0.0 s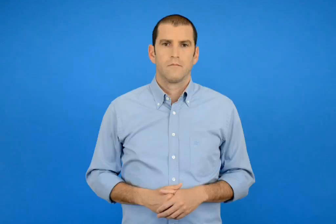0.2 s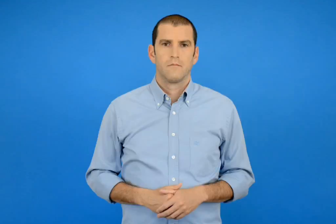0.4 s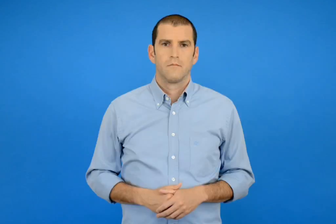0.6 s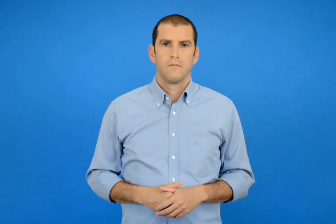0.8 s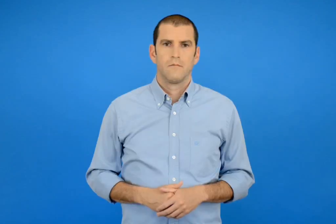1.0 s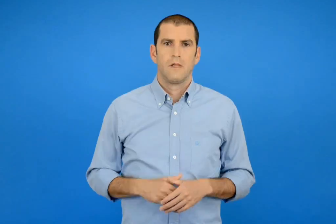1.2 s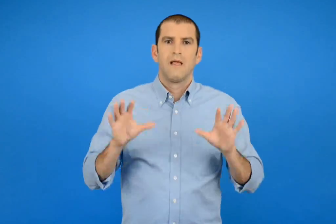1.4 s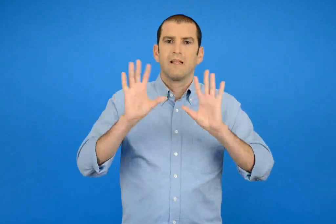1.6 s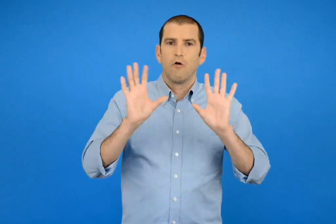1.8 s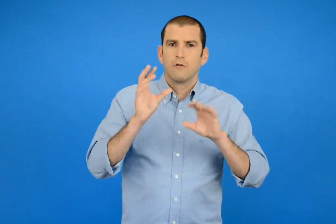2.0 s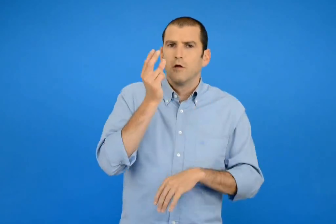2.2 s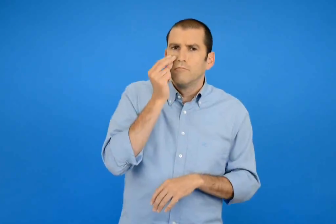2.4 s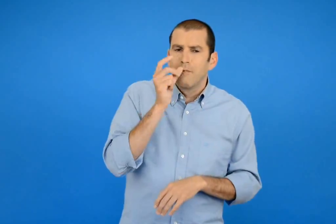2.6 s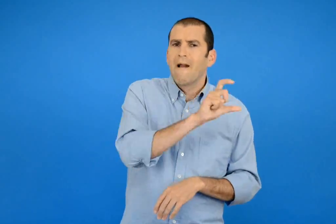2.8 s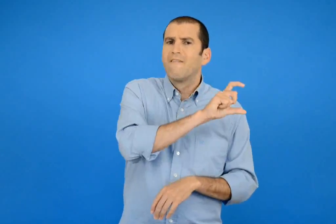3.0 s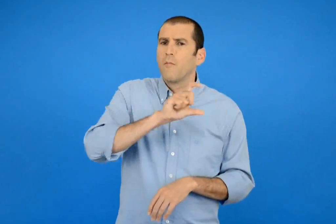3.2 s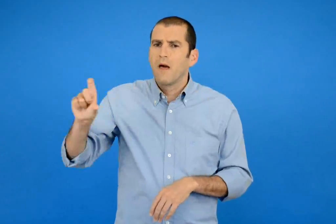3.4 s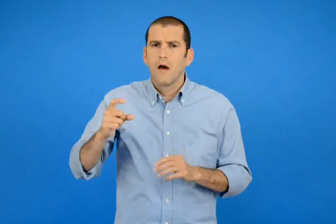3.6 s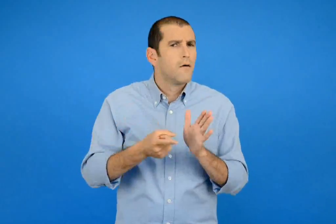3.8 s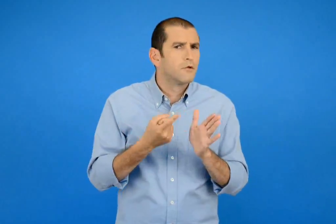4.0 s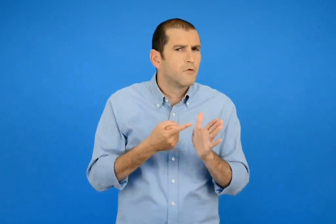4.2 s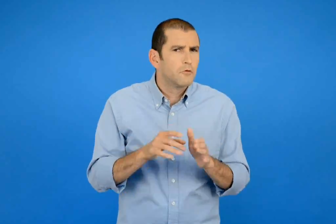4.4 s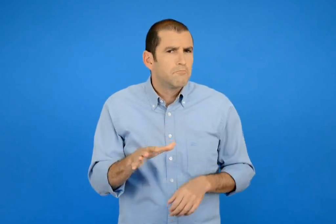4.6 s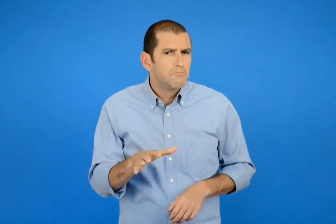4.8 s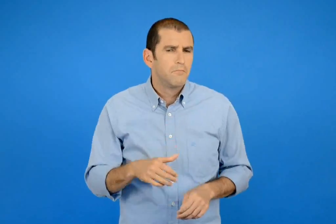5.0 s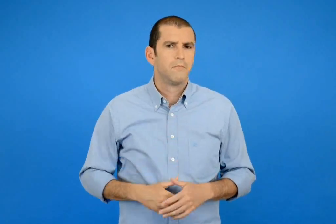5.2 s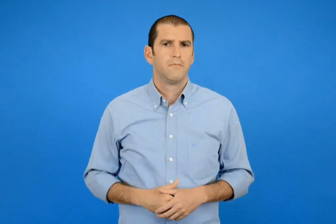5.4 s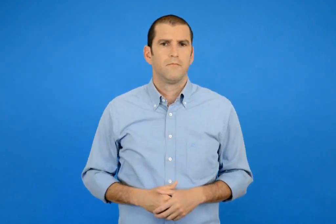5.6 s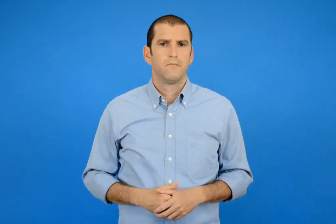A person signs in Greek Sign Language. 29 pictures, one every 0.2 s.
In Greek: πόσες περίπου φορές τη βδομάδα βλέπουμε τηλεόραση ;
